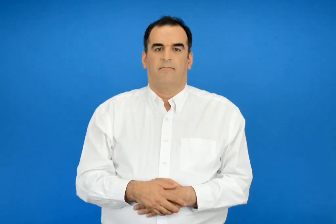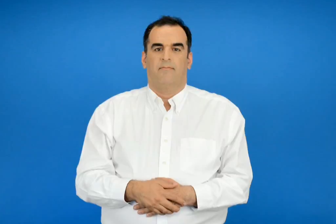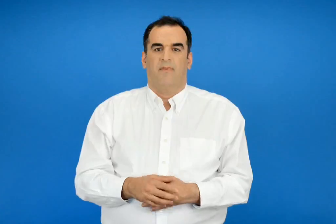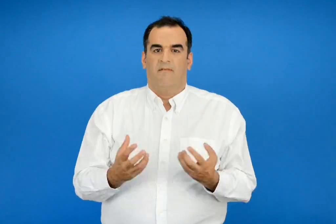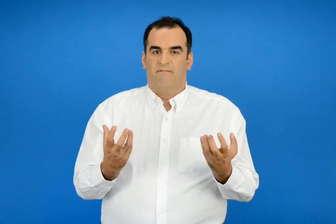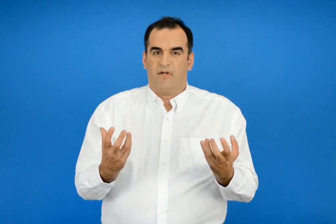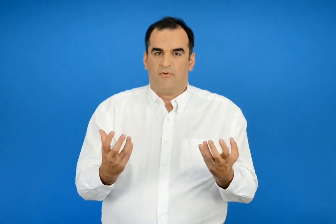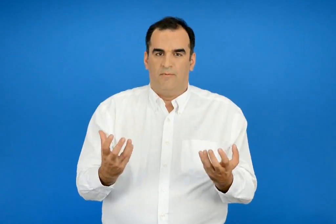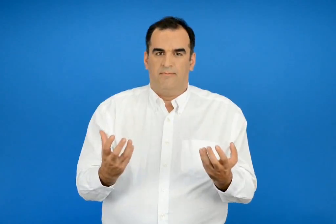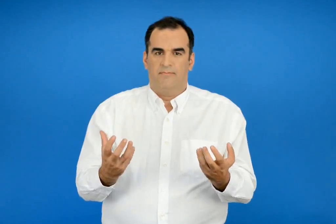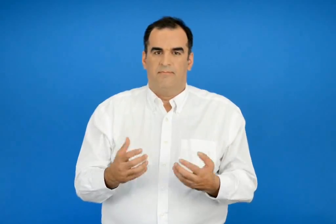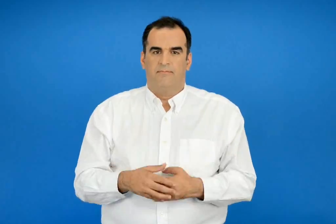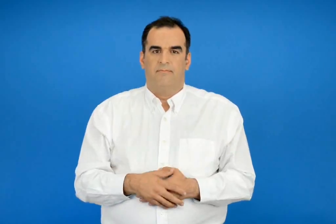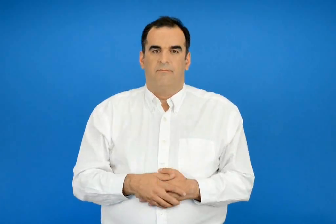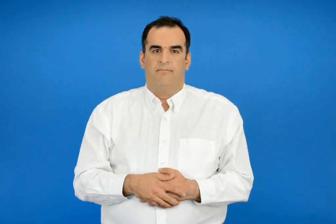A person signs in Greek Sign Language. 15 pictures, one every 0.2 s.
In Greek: φρέσκο
